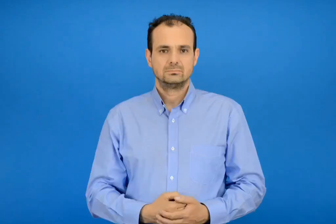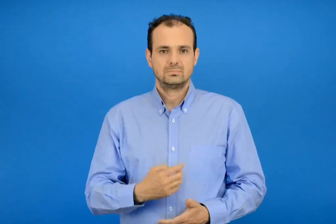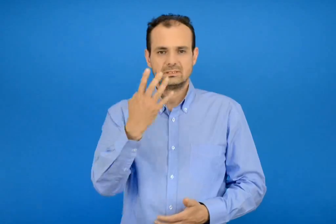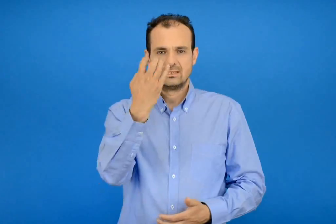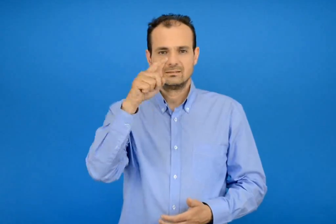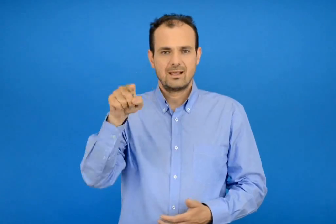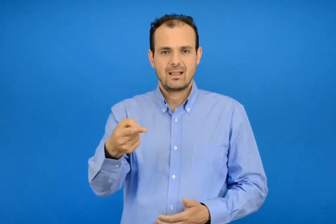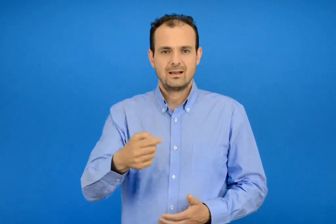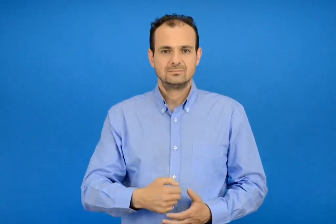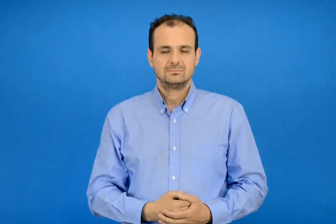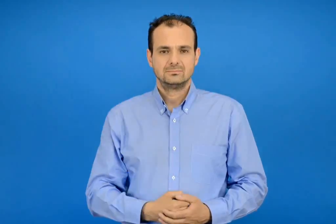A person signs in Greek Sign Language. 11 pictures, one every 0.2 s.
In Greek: σαράντα εννιά
